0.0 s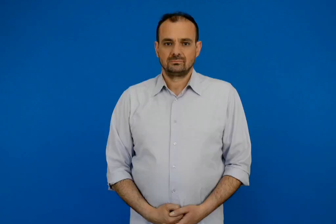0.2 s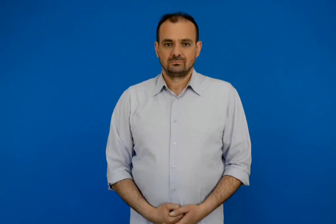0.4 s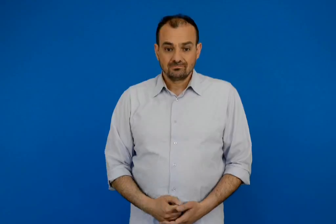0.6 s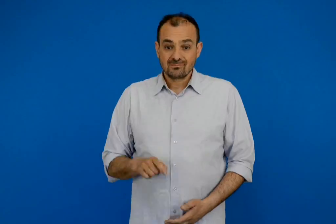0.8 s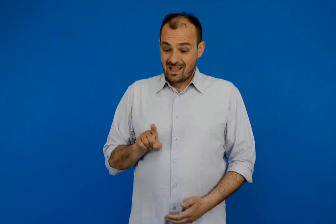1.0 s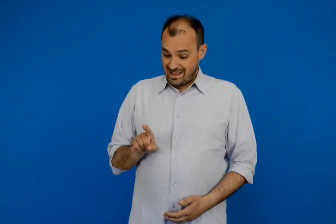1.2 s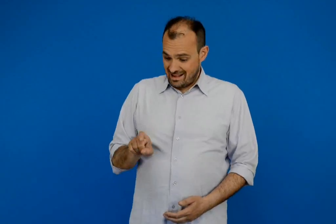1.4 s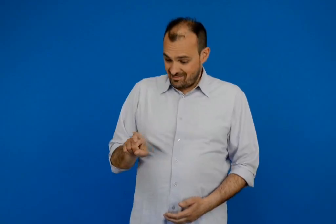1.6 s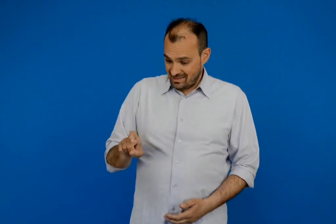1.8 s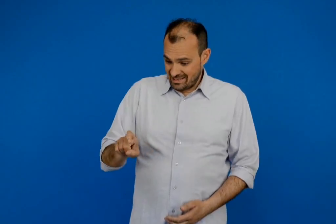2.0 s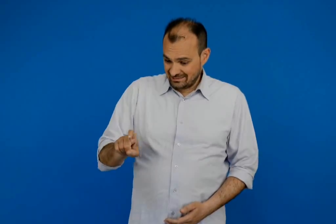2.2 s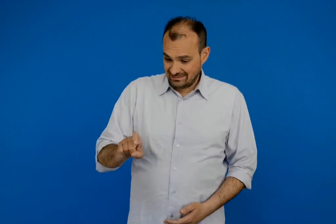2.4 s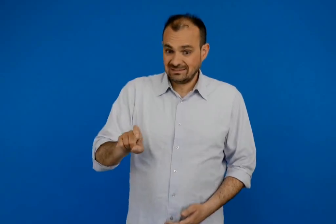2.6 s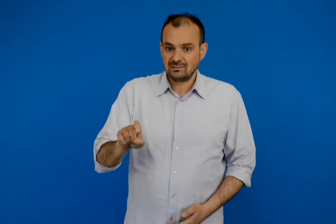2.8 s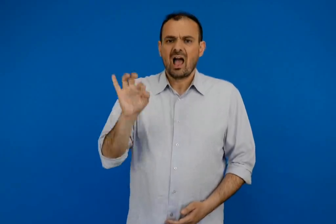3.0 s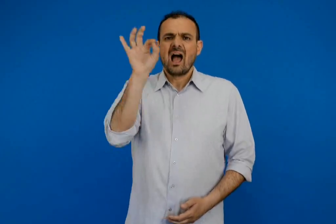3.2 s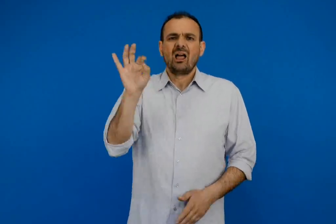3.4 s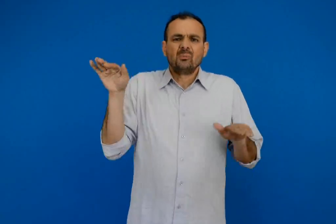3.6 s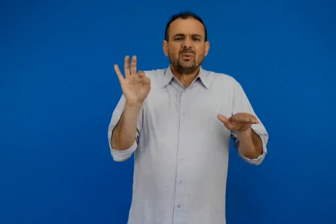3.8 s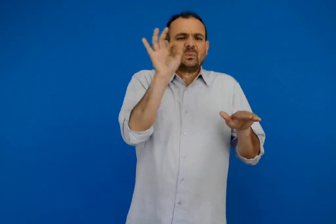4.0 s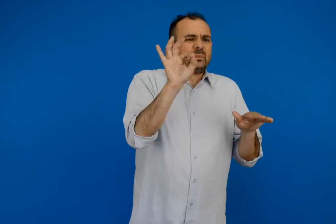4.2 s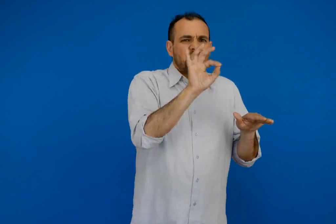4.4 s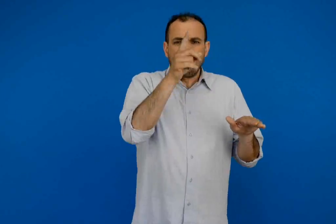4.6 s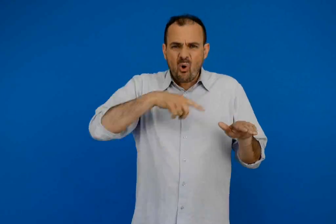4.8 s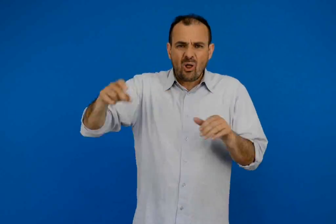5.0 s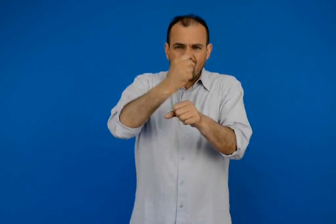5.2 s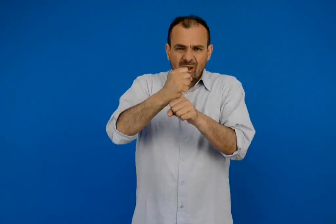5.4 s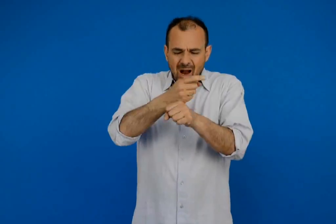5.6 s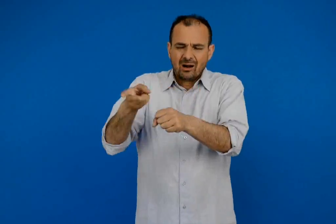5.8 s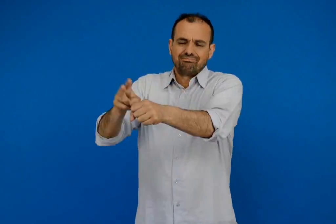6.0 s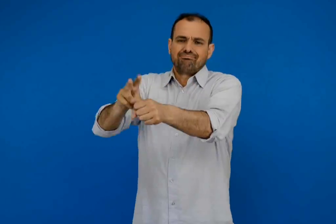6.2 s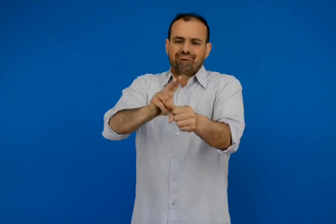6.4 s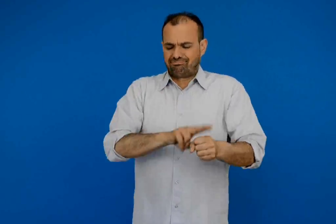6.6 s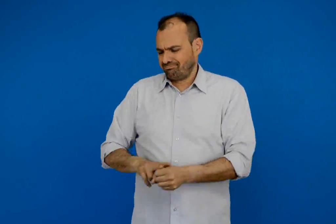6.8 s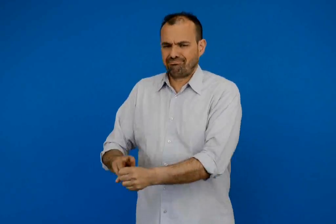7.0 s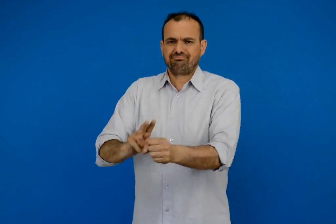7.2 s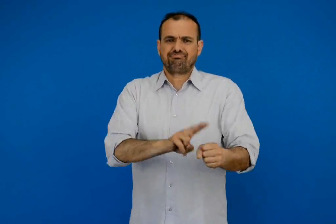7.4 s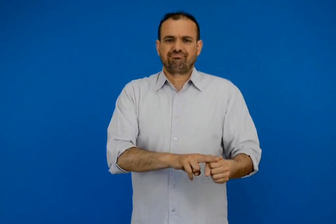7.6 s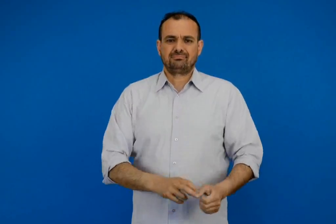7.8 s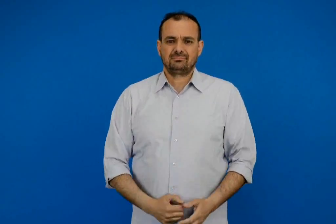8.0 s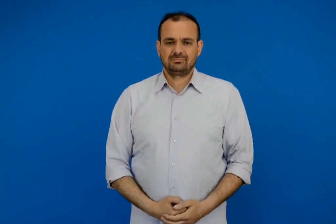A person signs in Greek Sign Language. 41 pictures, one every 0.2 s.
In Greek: τα φάρμακα αυτά δηλητηριάζουν τις κάμπιες και τα έντομα
